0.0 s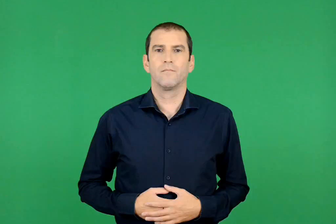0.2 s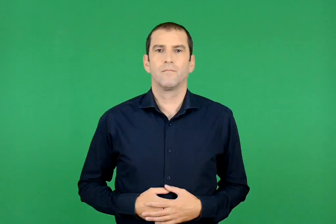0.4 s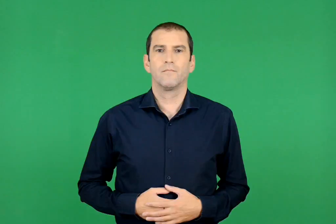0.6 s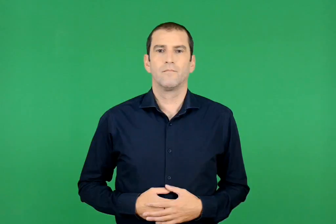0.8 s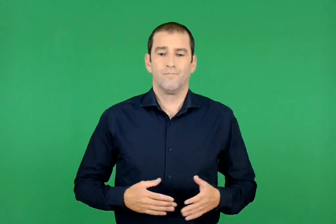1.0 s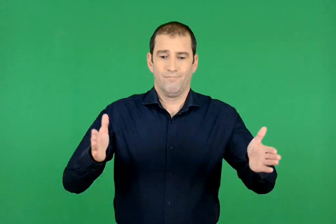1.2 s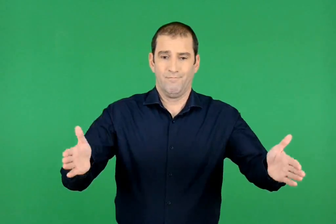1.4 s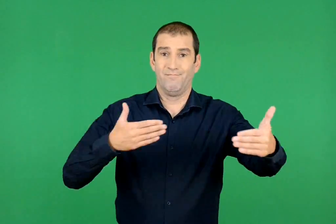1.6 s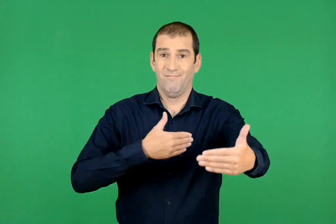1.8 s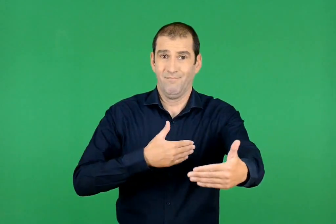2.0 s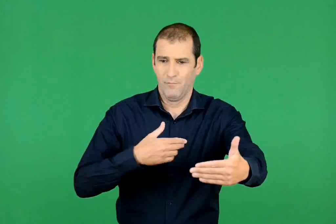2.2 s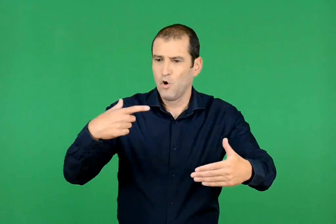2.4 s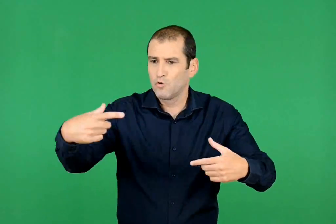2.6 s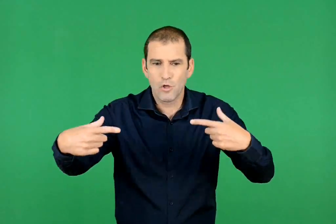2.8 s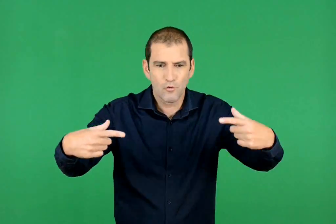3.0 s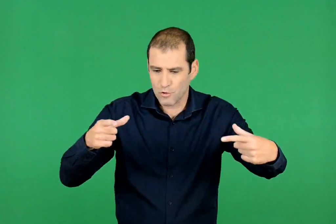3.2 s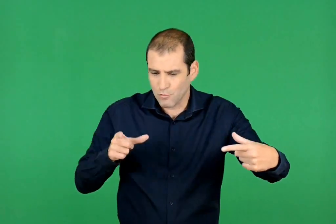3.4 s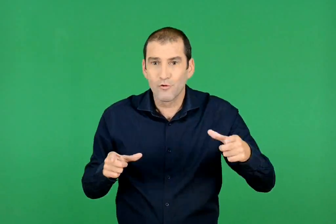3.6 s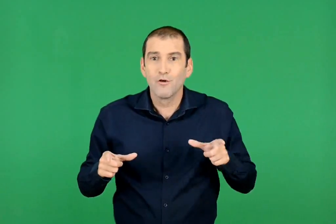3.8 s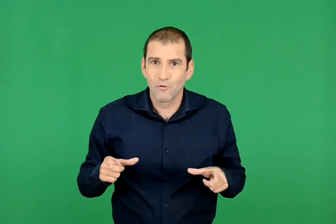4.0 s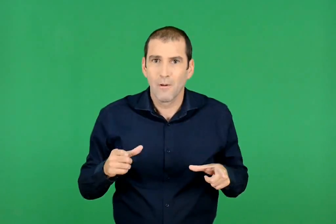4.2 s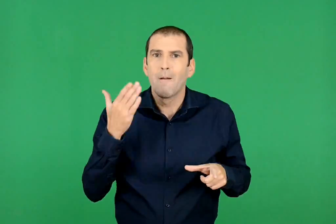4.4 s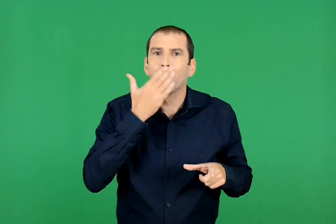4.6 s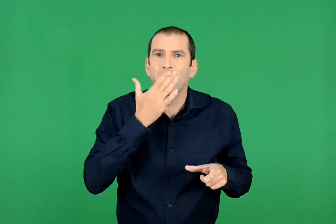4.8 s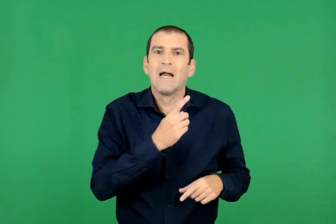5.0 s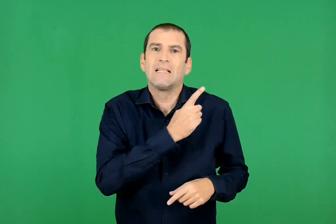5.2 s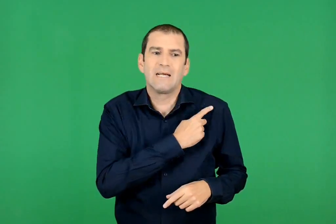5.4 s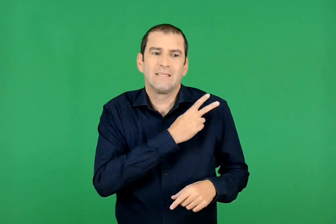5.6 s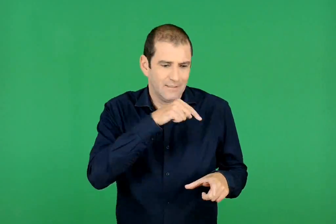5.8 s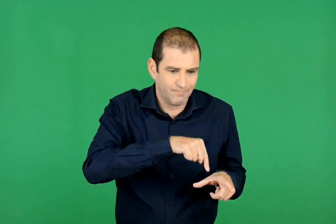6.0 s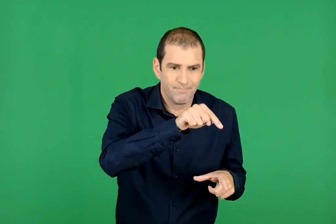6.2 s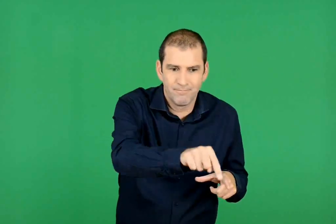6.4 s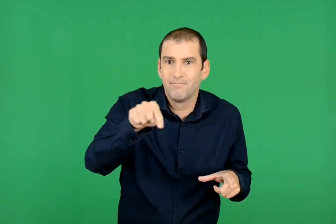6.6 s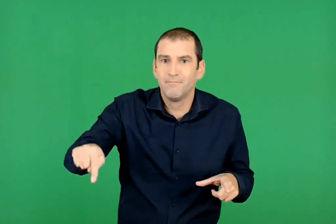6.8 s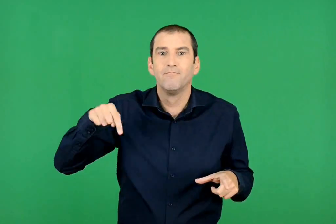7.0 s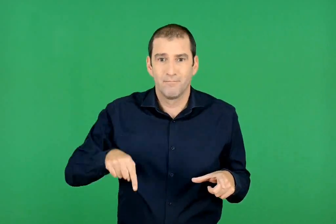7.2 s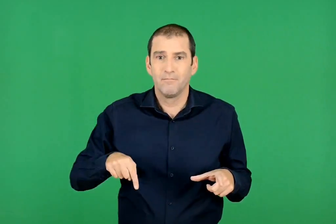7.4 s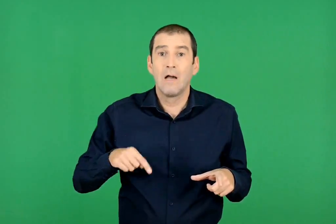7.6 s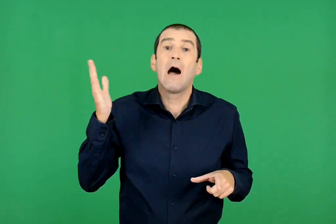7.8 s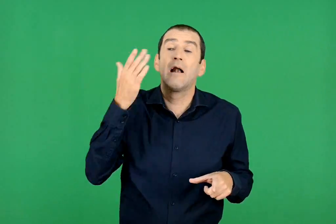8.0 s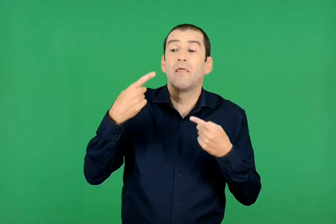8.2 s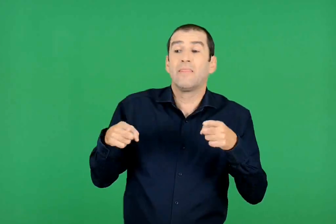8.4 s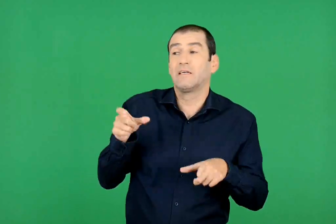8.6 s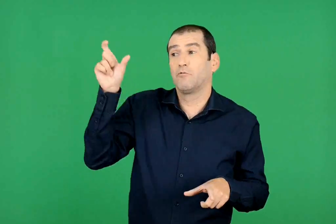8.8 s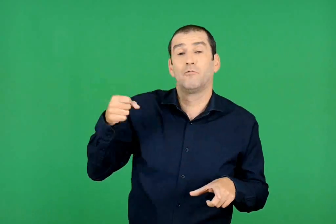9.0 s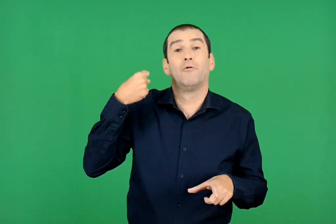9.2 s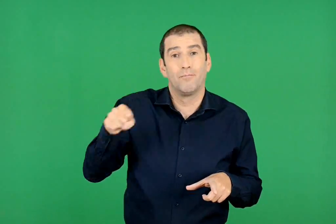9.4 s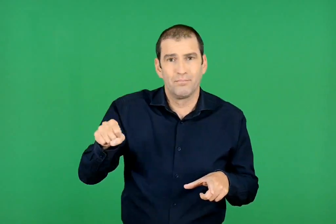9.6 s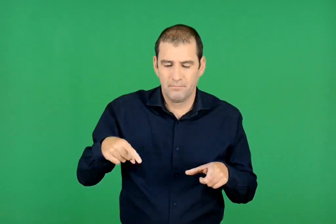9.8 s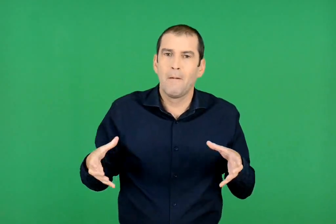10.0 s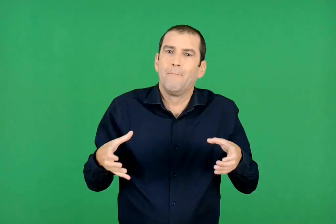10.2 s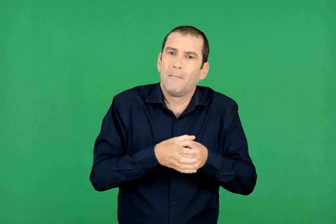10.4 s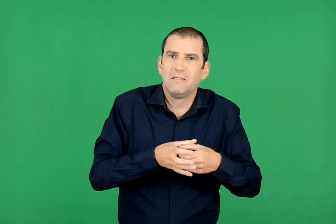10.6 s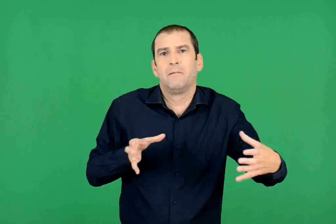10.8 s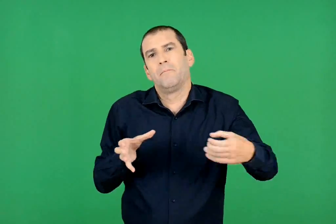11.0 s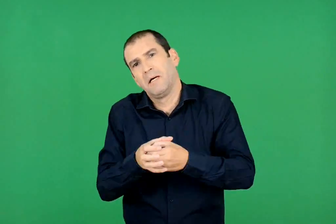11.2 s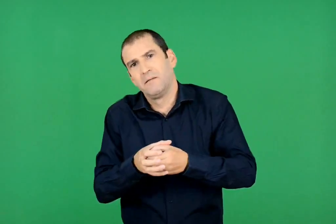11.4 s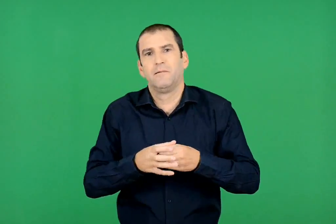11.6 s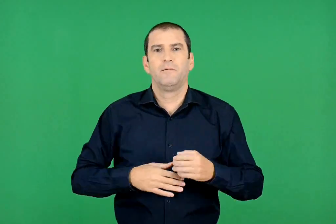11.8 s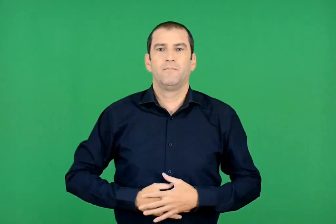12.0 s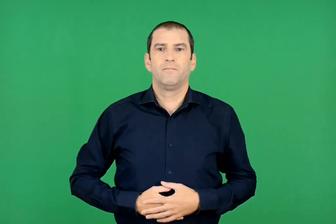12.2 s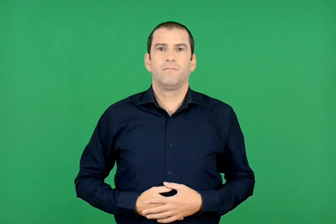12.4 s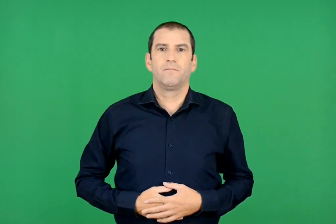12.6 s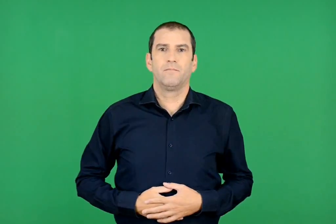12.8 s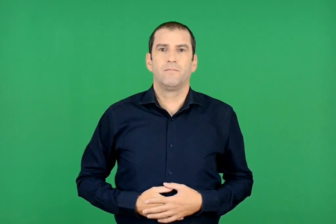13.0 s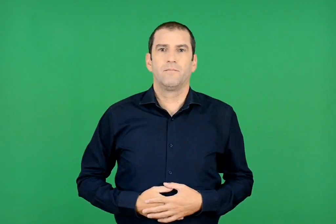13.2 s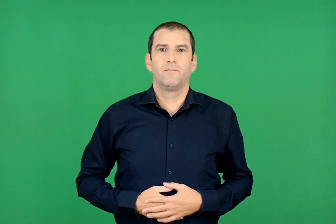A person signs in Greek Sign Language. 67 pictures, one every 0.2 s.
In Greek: σε κάθε γωνιά έκανε μάθημα κι από μια τάξη του δημοτικού και πολλές φορές , σαν έλειπε κανένας δάσκαλος , κάνανε και δυο και τρεις τάξεις μαζί
